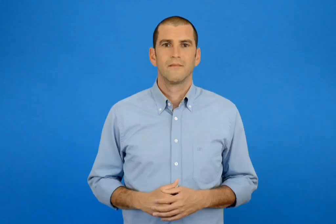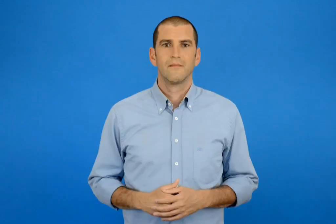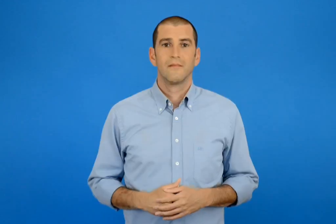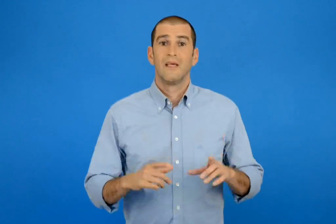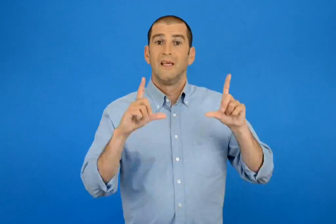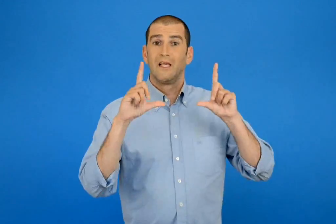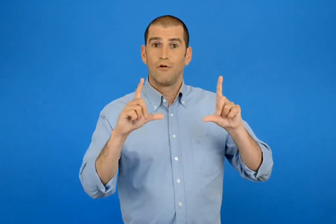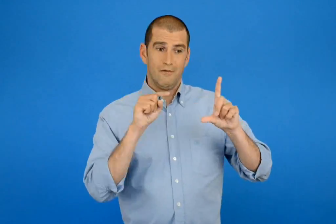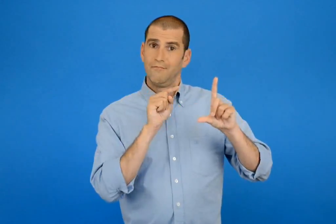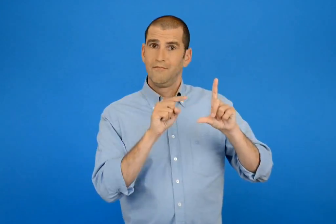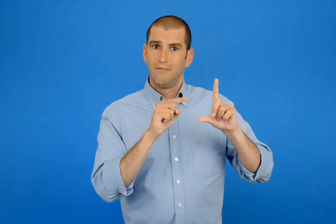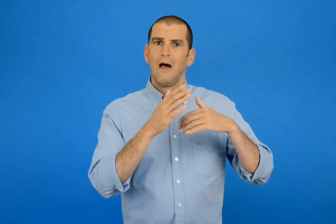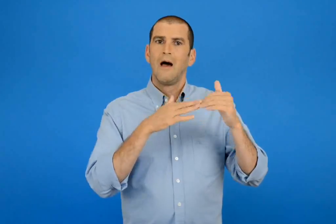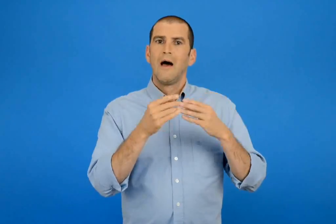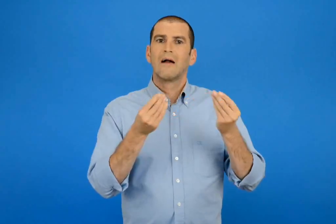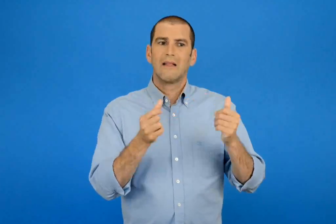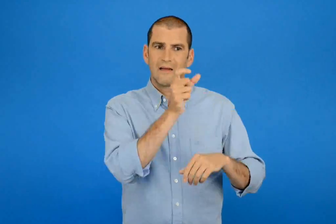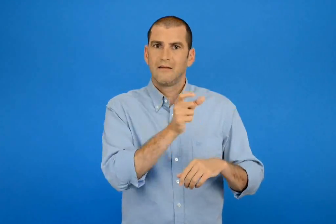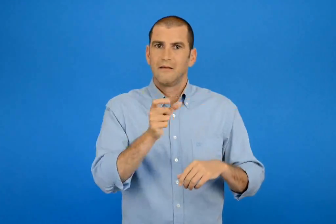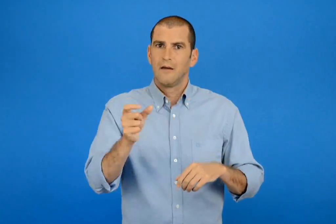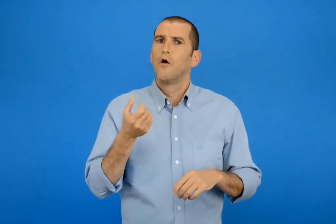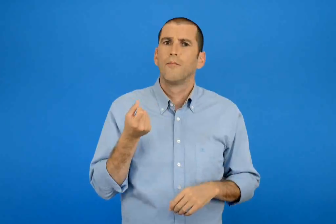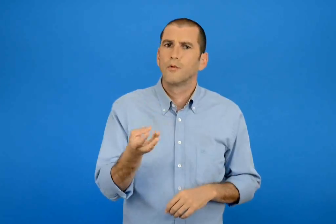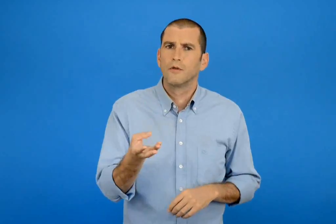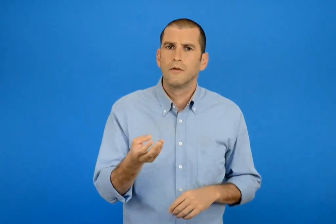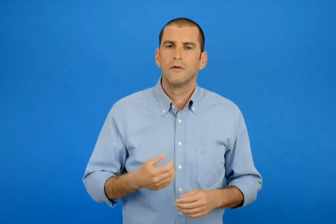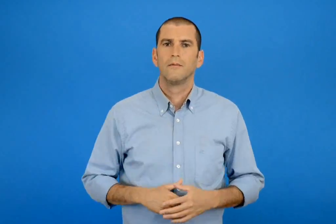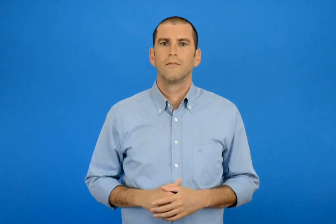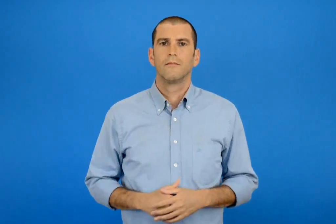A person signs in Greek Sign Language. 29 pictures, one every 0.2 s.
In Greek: πόσοι καλλιτέχνες υπάρχουν στην εικόνα ;
